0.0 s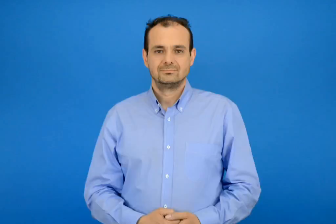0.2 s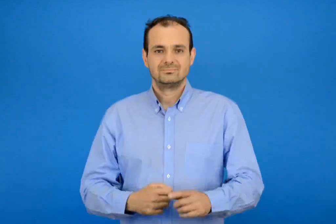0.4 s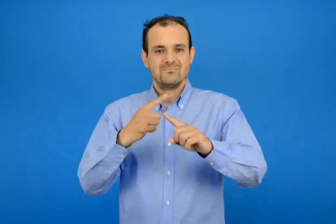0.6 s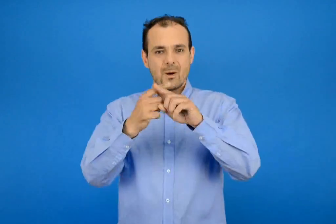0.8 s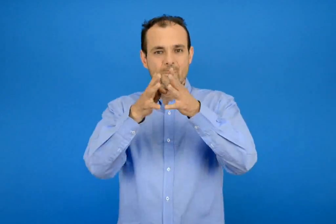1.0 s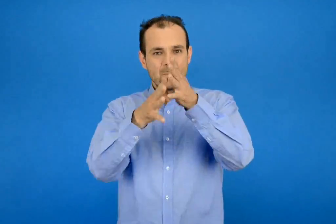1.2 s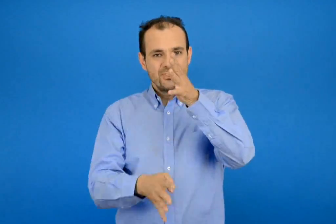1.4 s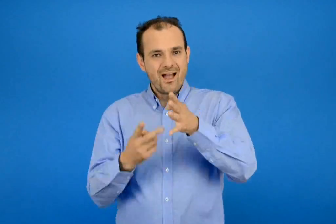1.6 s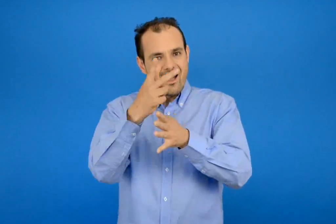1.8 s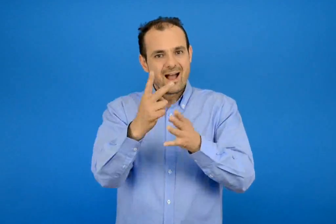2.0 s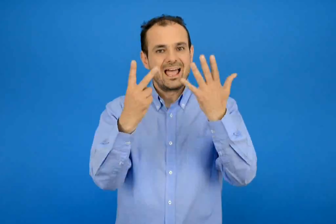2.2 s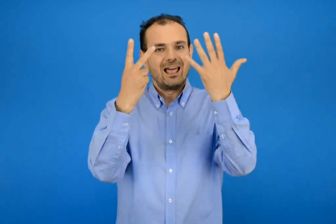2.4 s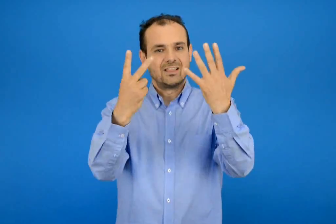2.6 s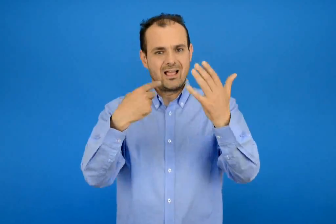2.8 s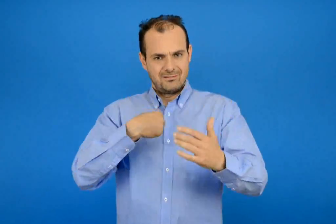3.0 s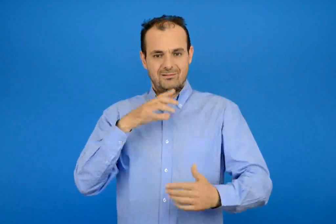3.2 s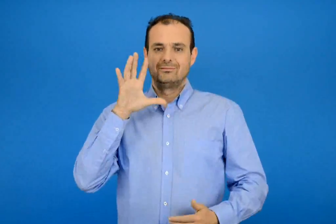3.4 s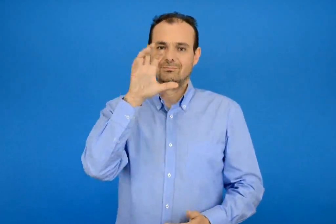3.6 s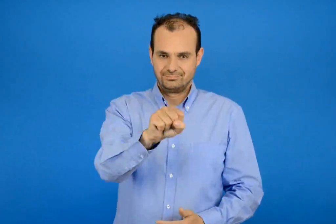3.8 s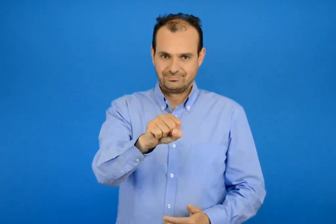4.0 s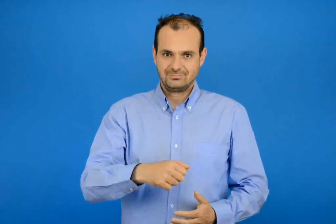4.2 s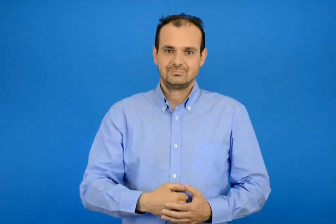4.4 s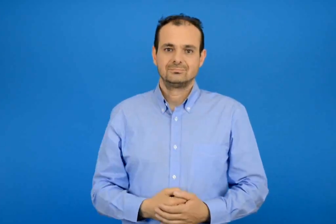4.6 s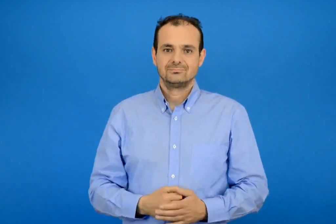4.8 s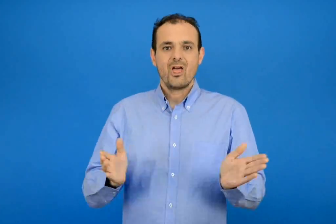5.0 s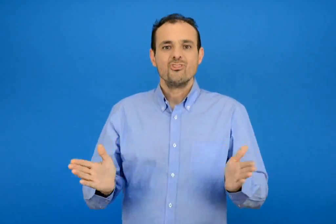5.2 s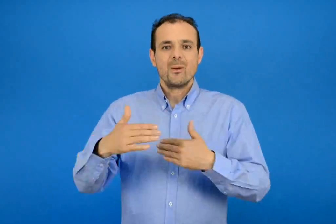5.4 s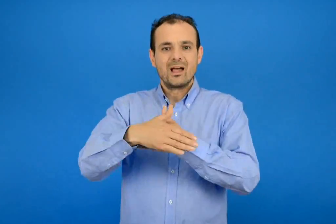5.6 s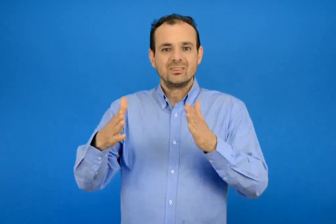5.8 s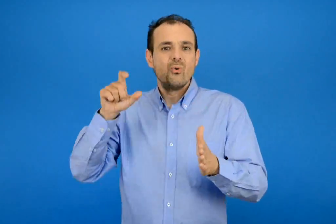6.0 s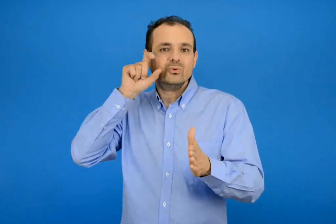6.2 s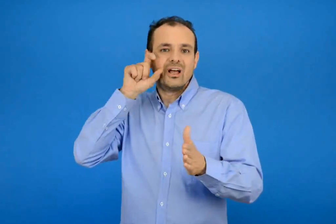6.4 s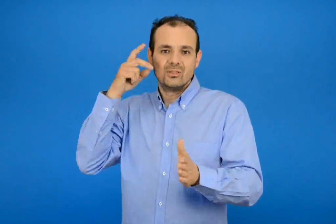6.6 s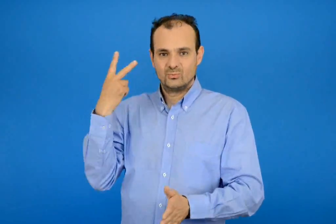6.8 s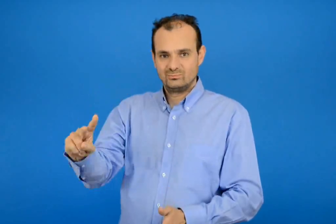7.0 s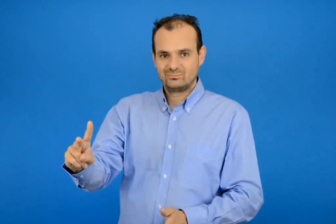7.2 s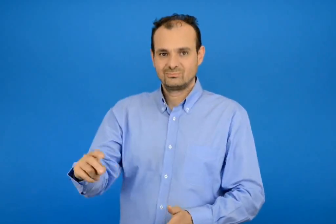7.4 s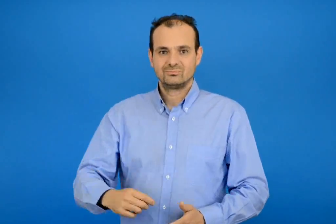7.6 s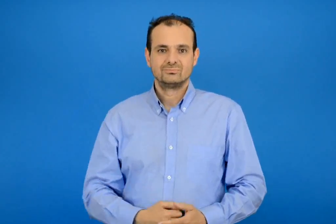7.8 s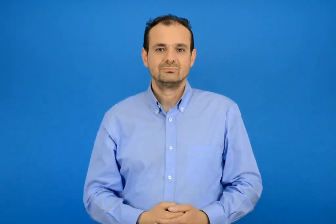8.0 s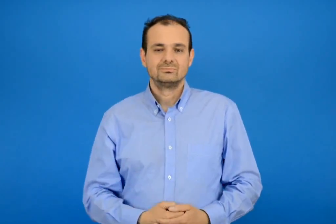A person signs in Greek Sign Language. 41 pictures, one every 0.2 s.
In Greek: βρίσκω την προπαίδεια του 7 το δωμάτιο του κωνσταντίνου
